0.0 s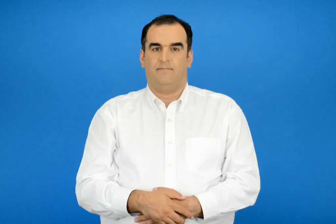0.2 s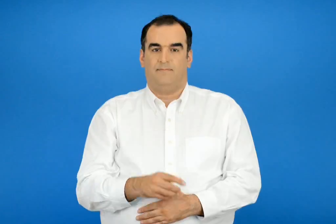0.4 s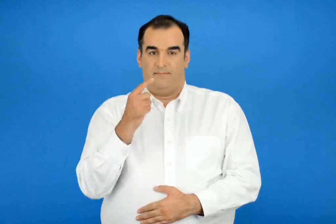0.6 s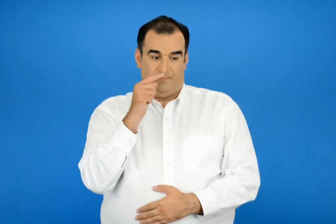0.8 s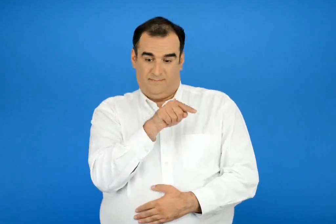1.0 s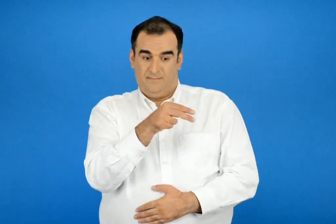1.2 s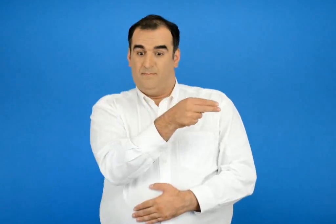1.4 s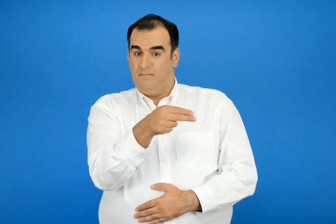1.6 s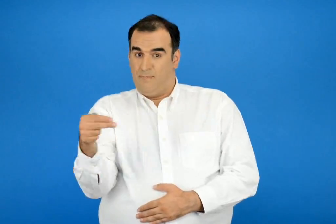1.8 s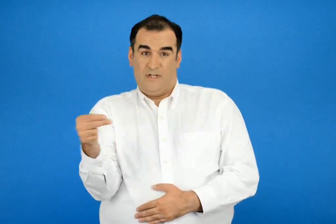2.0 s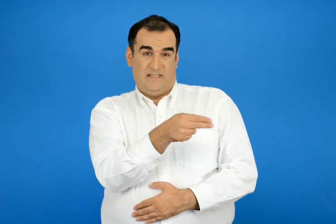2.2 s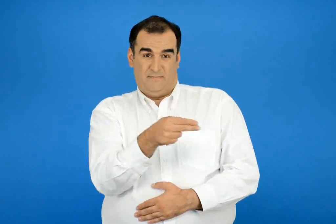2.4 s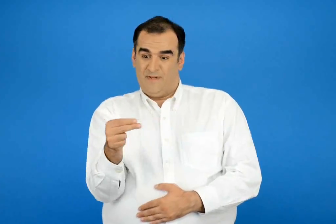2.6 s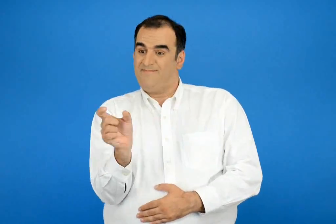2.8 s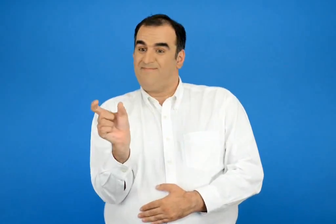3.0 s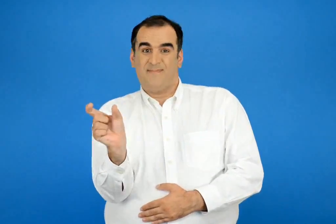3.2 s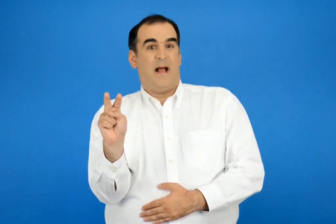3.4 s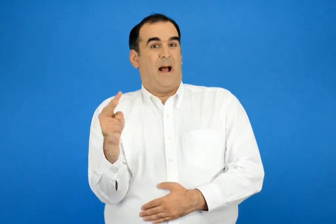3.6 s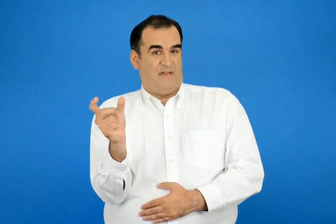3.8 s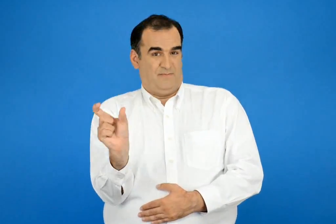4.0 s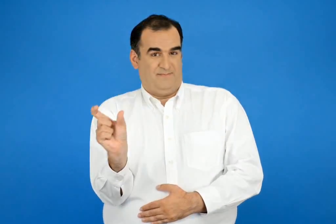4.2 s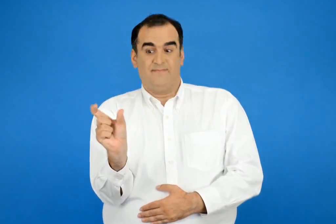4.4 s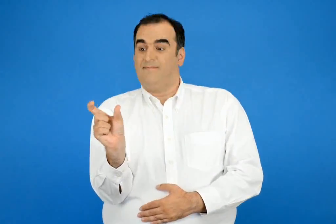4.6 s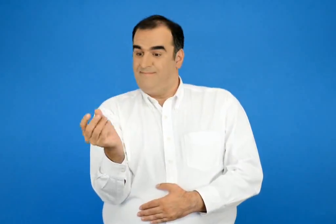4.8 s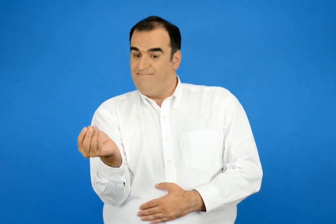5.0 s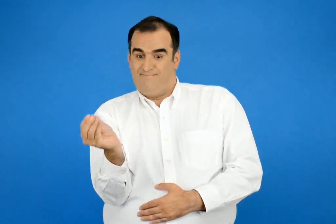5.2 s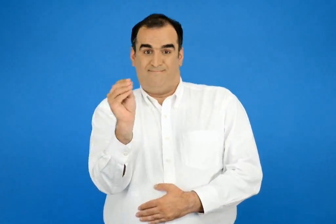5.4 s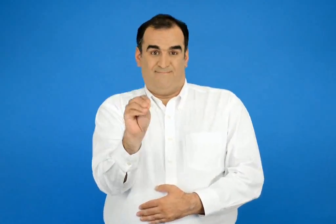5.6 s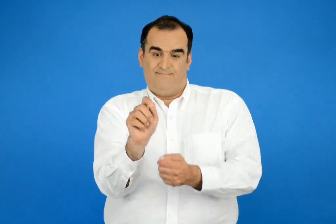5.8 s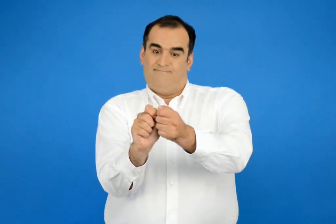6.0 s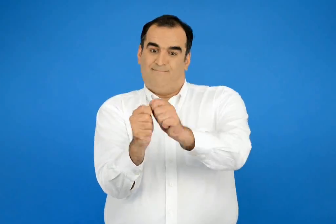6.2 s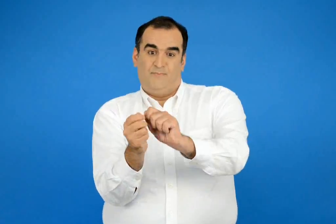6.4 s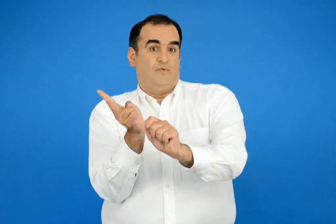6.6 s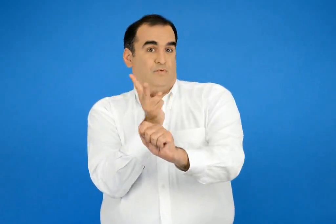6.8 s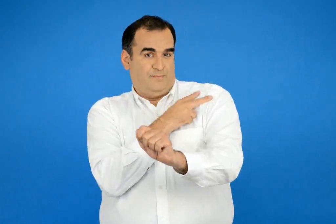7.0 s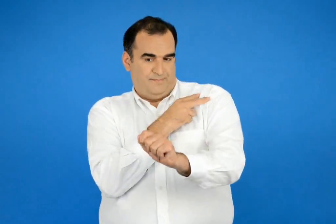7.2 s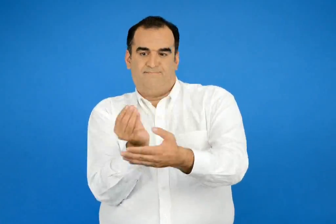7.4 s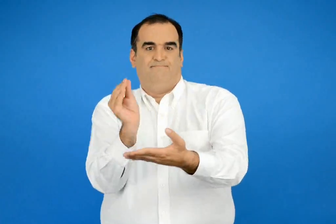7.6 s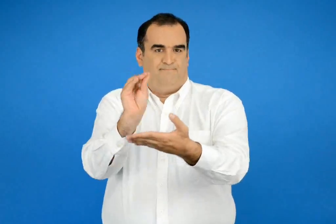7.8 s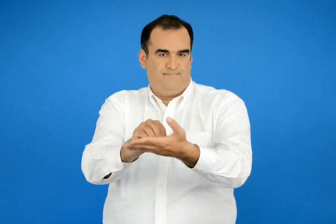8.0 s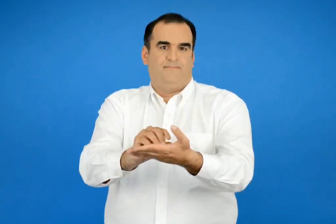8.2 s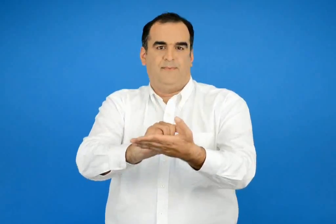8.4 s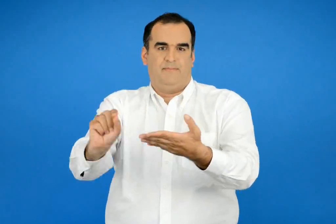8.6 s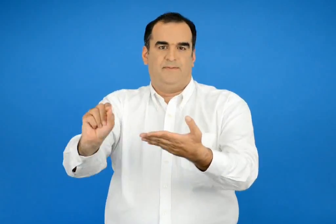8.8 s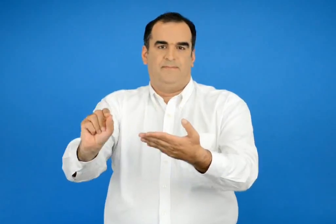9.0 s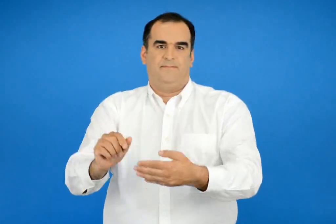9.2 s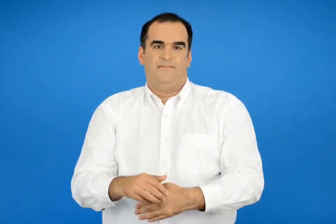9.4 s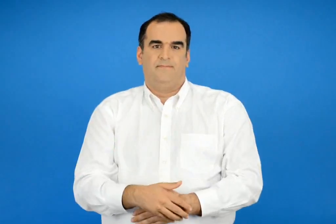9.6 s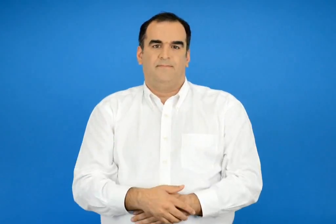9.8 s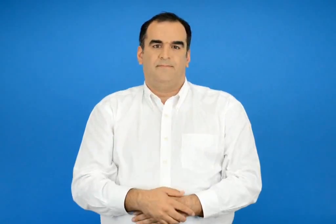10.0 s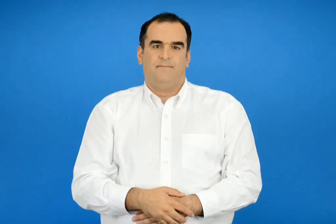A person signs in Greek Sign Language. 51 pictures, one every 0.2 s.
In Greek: συμπλήρωσε τις παρακάτω προτάσεις βάζοντας τα επίθετα στη σωστή μορφή
